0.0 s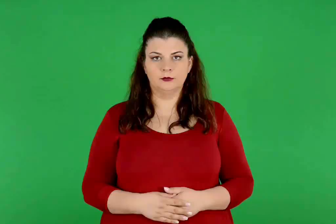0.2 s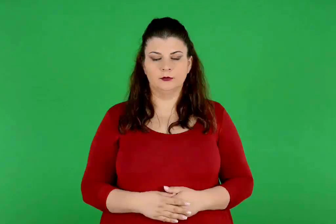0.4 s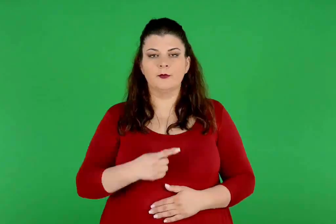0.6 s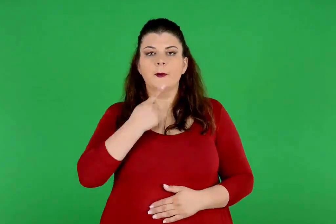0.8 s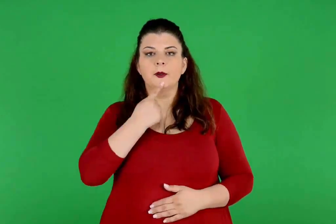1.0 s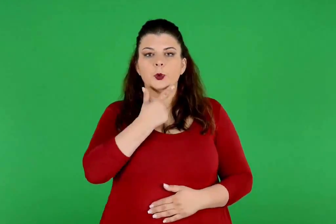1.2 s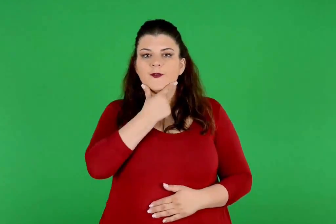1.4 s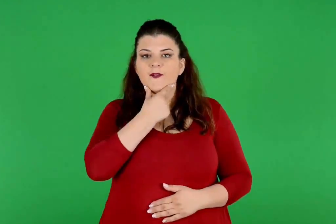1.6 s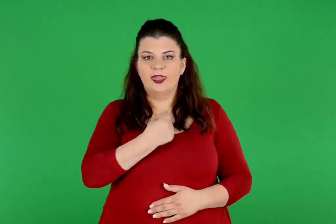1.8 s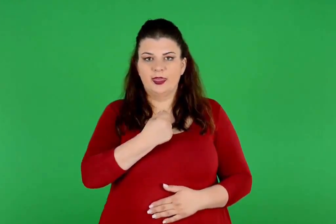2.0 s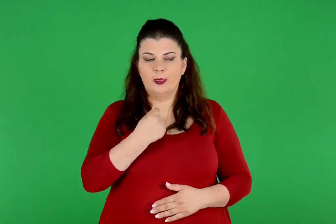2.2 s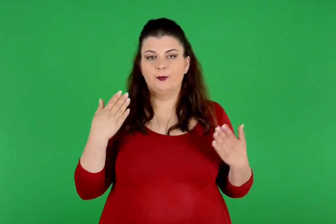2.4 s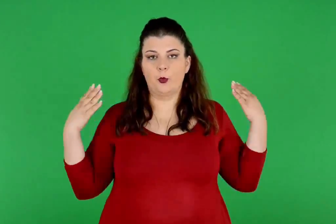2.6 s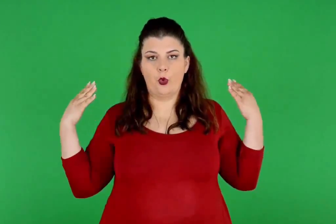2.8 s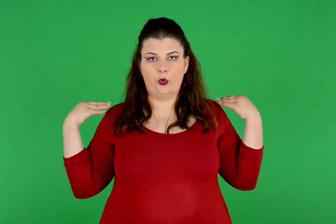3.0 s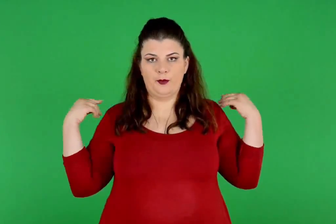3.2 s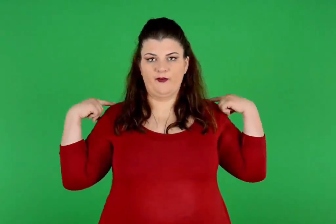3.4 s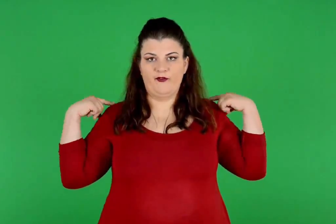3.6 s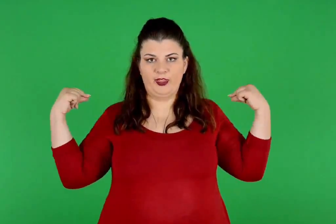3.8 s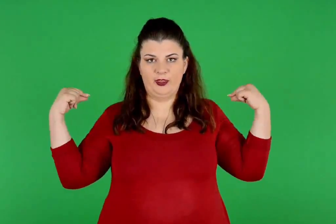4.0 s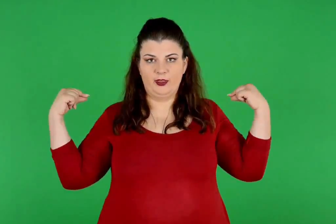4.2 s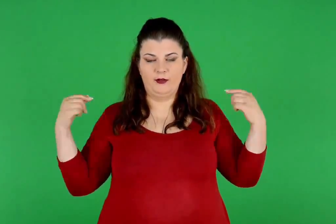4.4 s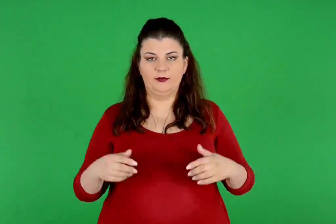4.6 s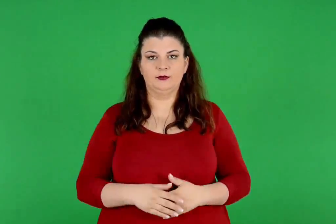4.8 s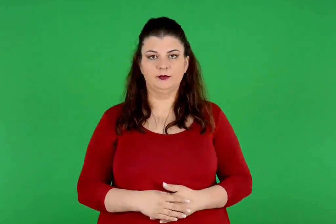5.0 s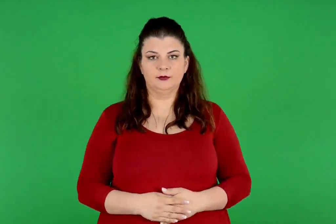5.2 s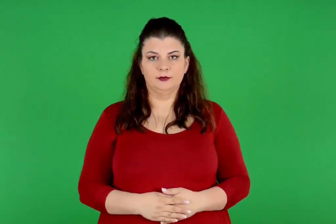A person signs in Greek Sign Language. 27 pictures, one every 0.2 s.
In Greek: μυτερό είναι το πιγούνι μου , μυτεροί και οι ώμοι μου
